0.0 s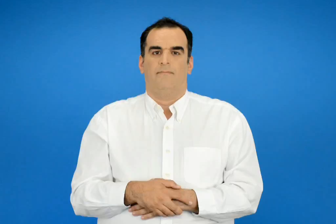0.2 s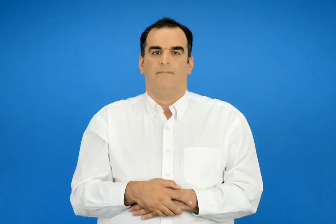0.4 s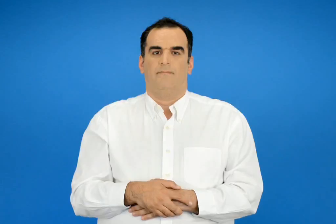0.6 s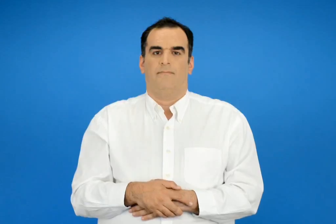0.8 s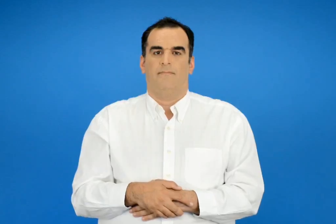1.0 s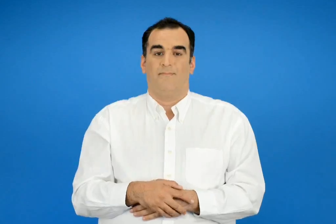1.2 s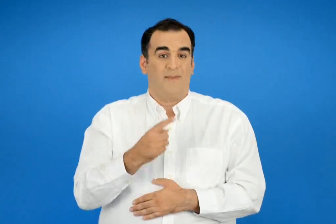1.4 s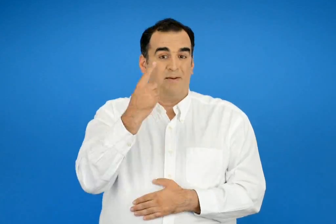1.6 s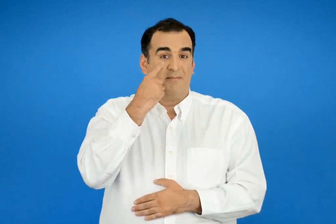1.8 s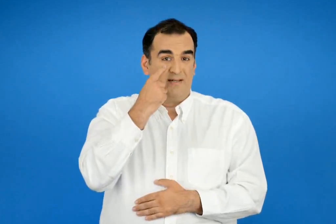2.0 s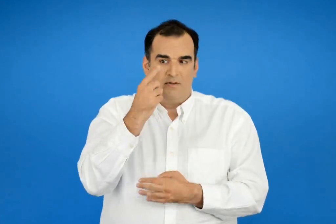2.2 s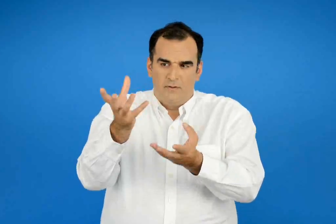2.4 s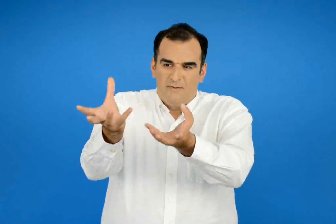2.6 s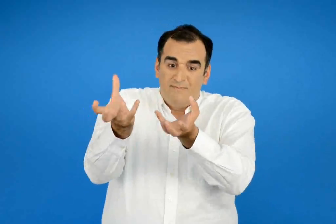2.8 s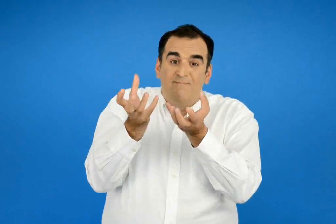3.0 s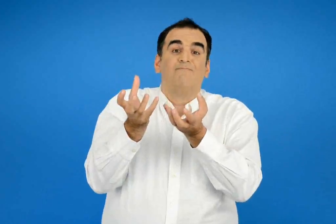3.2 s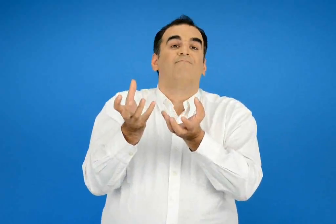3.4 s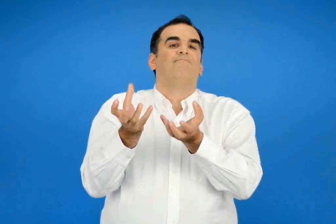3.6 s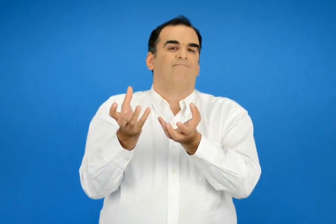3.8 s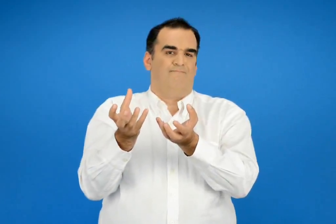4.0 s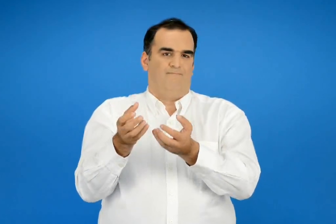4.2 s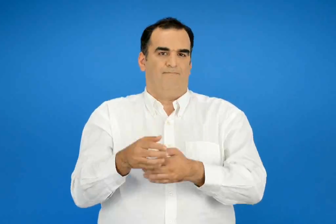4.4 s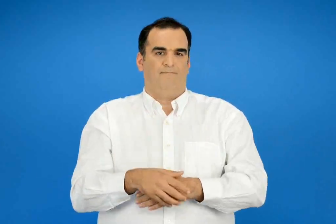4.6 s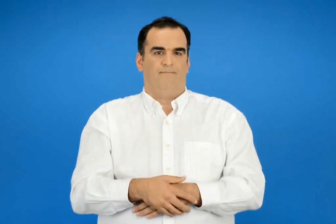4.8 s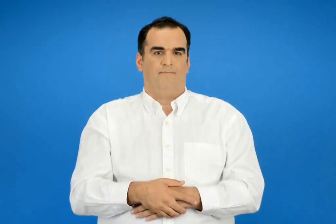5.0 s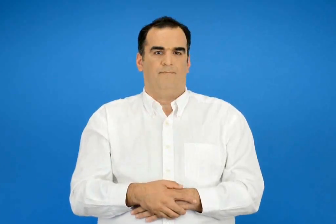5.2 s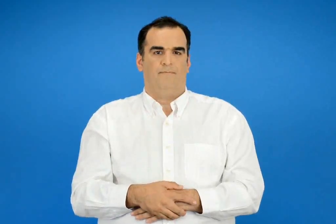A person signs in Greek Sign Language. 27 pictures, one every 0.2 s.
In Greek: δε μου γεμίζει το μάτι
